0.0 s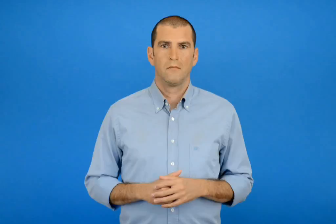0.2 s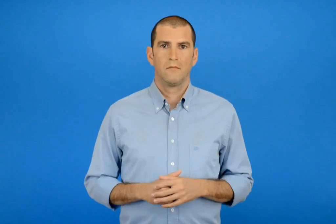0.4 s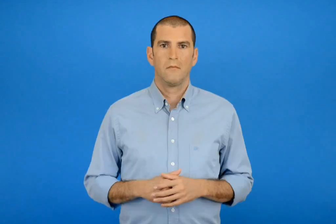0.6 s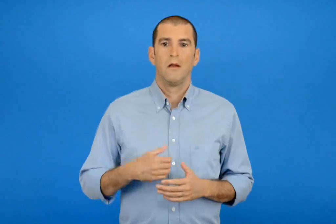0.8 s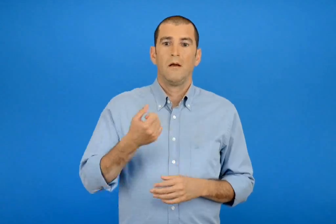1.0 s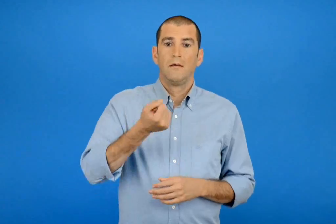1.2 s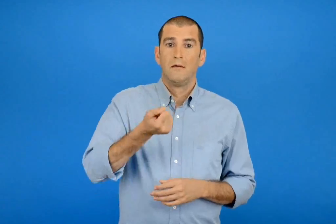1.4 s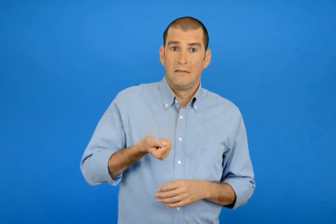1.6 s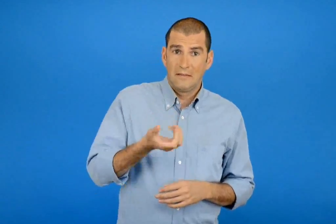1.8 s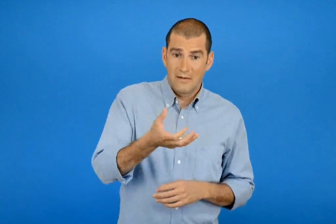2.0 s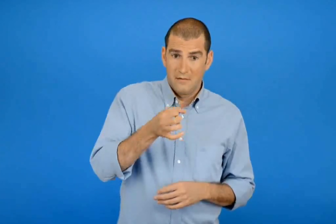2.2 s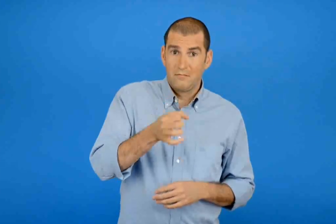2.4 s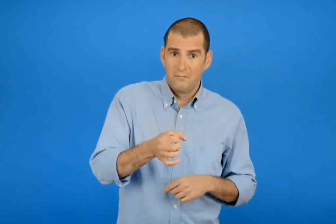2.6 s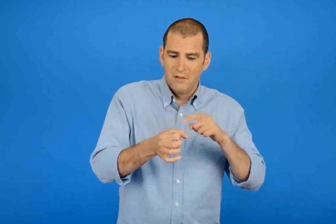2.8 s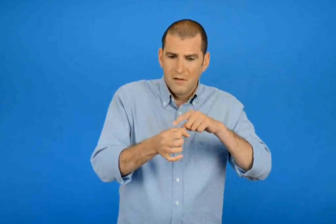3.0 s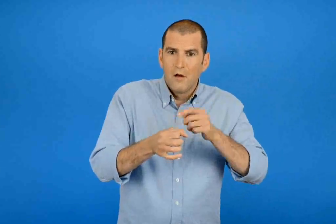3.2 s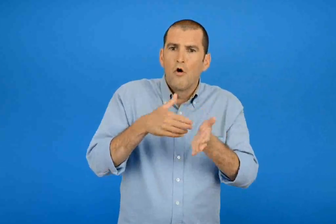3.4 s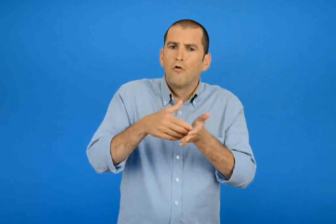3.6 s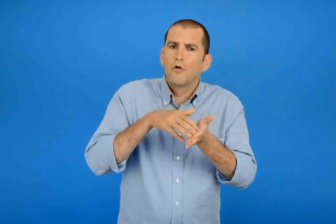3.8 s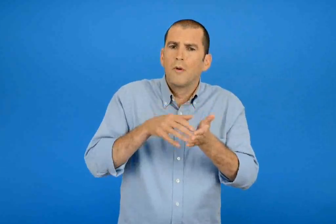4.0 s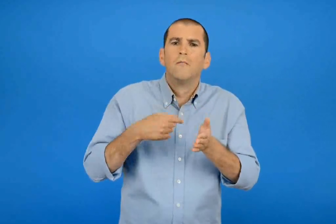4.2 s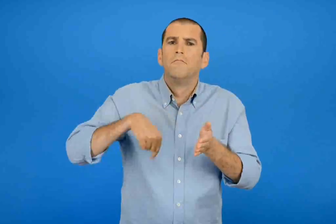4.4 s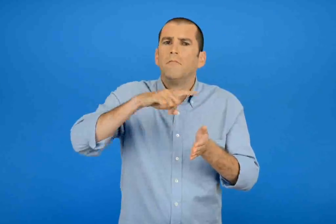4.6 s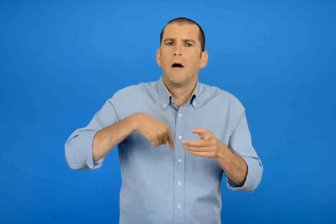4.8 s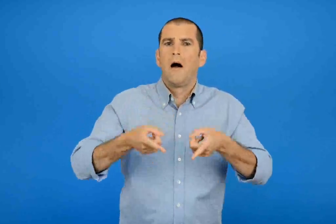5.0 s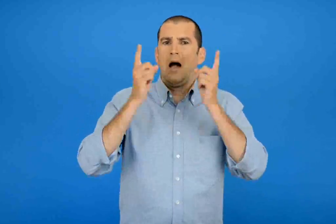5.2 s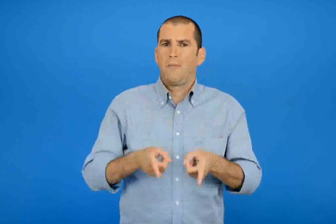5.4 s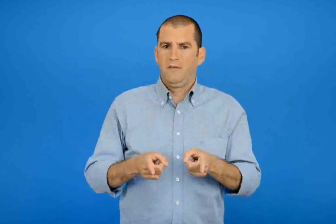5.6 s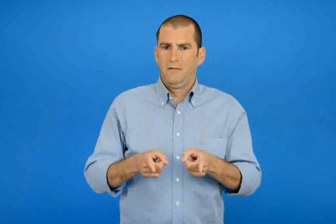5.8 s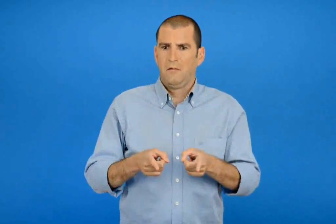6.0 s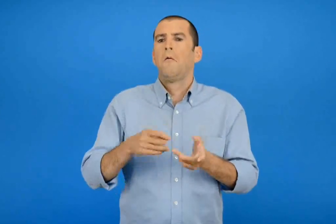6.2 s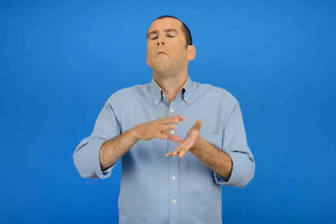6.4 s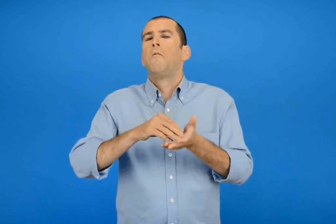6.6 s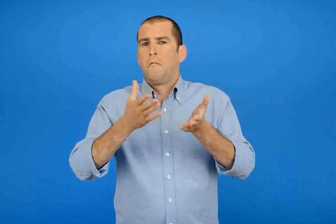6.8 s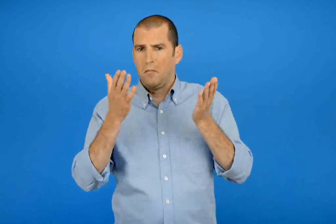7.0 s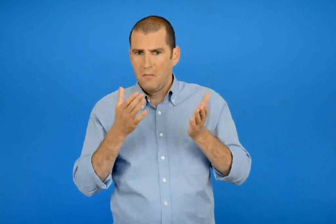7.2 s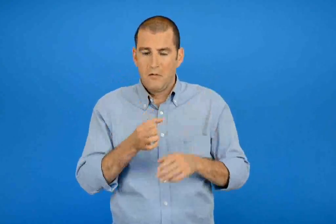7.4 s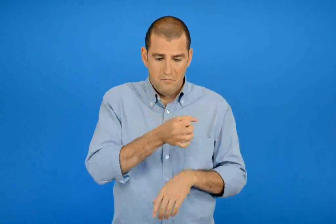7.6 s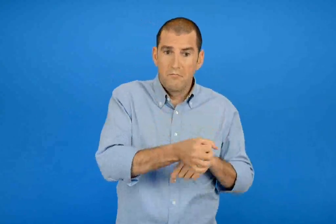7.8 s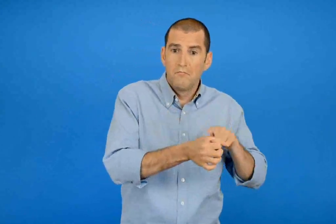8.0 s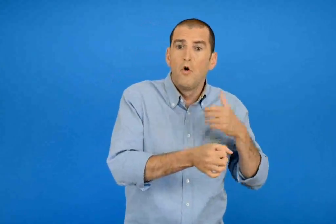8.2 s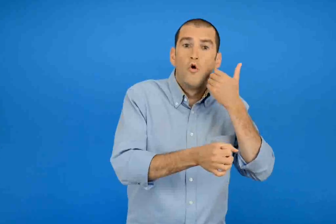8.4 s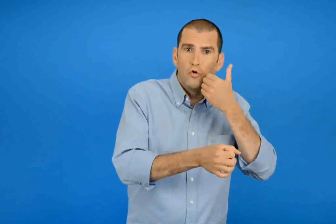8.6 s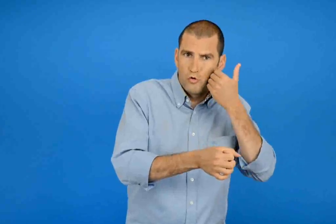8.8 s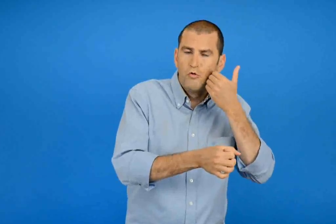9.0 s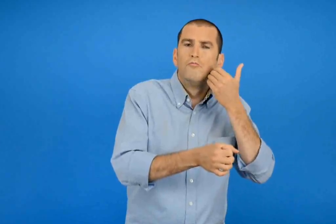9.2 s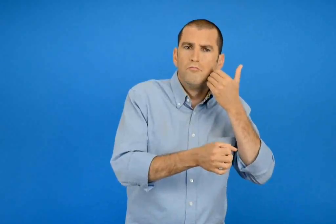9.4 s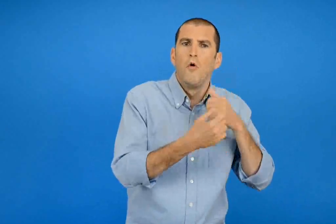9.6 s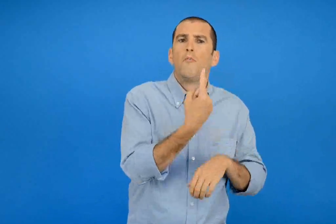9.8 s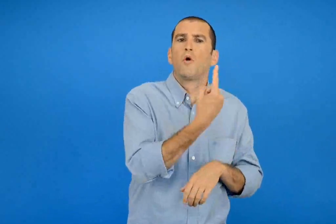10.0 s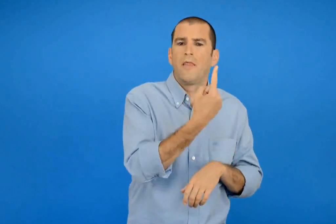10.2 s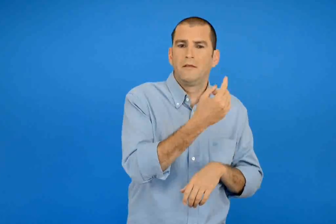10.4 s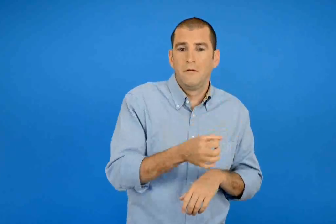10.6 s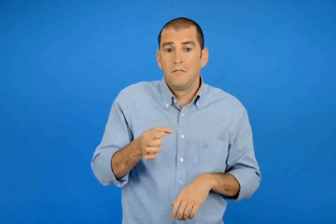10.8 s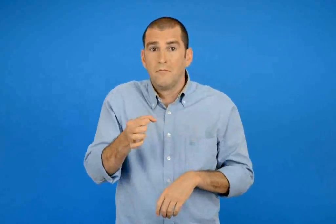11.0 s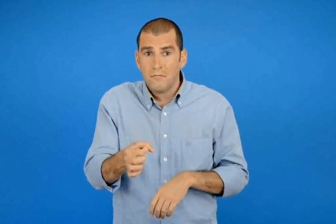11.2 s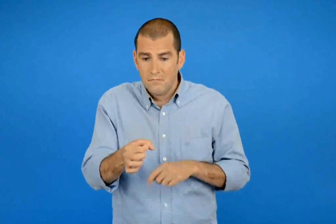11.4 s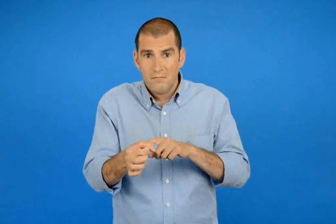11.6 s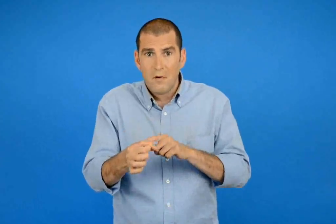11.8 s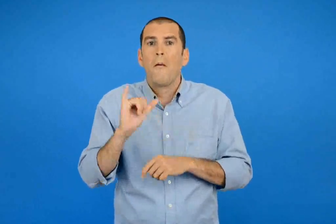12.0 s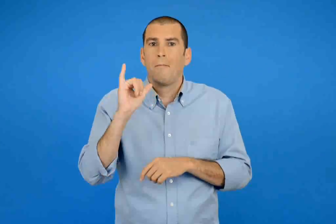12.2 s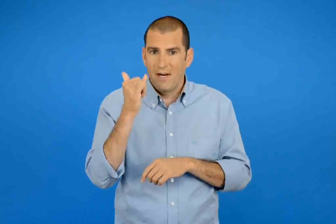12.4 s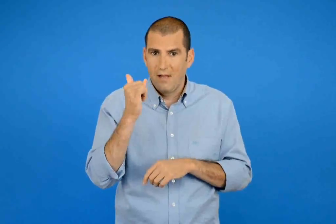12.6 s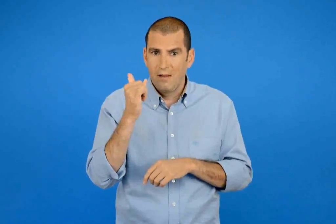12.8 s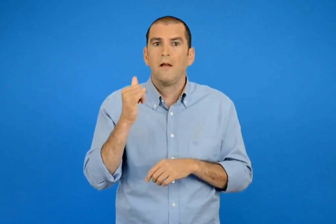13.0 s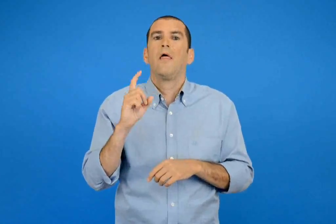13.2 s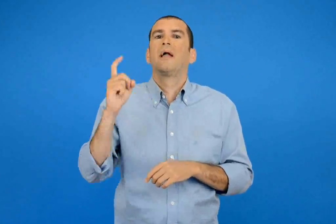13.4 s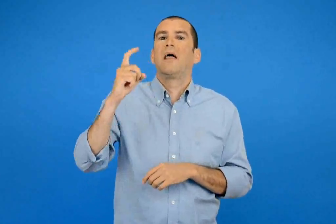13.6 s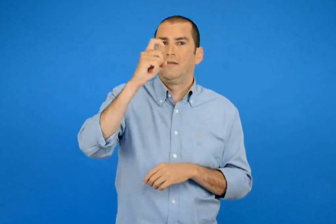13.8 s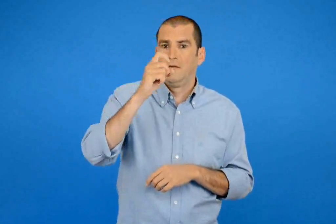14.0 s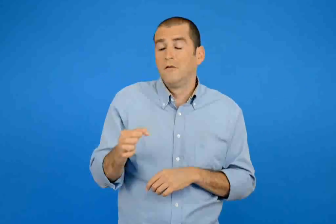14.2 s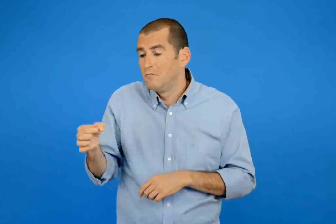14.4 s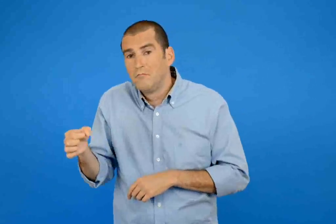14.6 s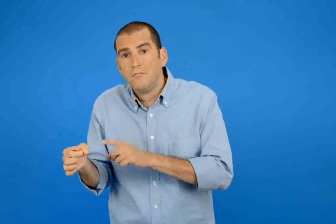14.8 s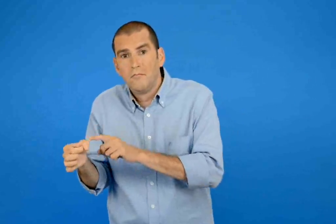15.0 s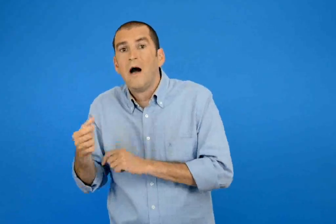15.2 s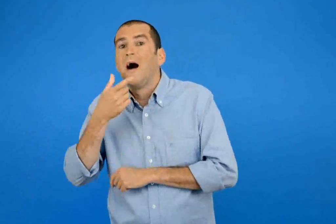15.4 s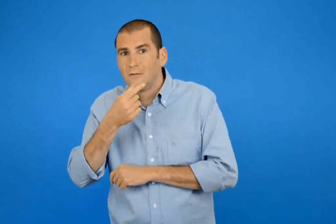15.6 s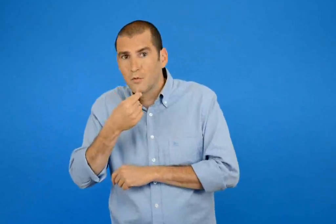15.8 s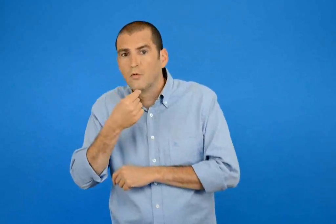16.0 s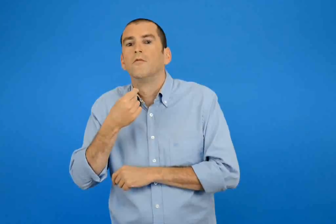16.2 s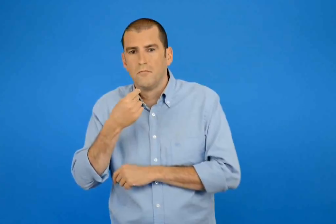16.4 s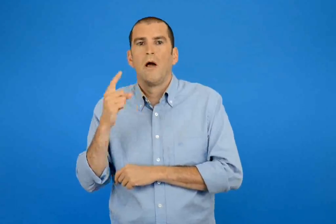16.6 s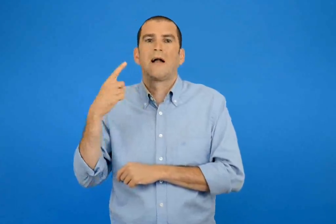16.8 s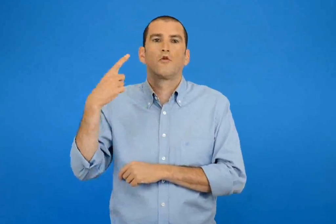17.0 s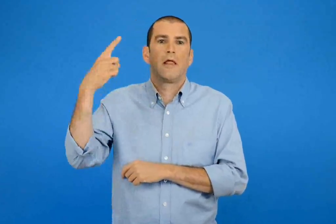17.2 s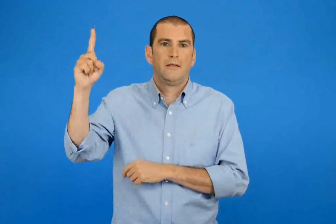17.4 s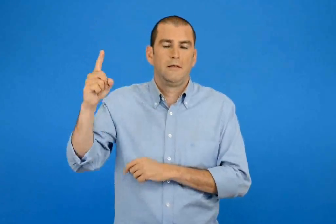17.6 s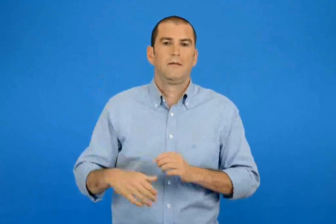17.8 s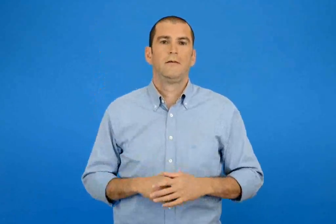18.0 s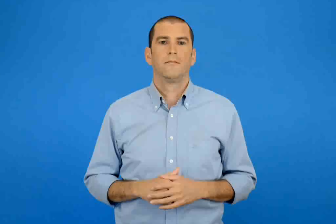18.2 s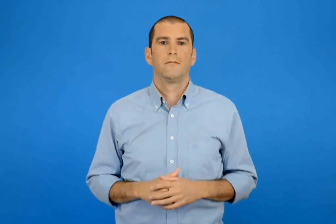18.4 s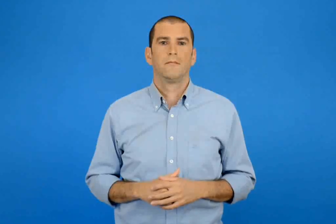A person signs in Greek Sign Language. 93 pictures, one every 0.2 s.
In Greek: αποφασίζουμε τι δείχνουν τα ματάκια κάθε ζαριού προ χριστού το κόκκινο ζάρι δείχνει μονάδες το μπλε δεκάδες και το άσπρο εκατοντάδες
